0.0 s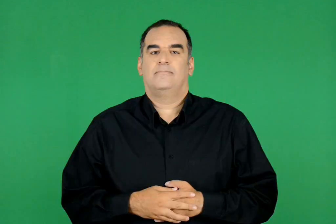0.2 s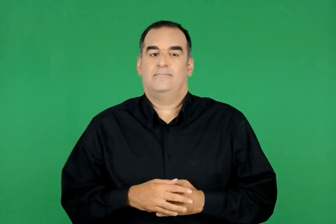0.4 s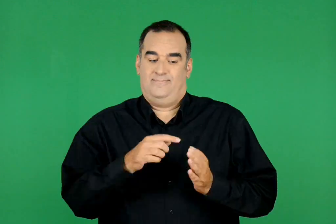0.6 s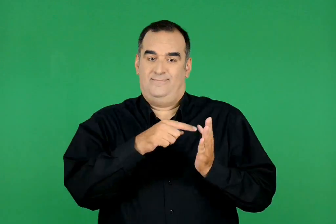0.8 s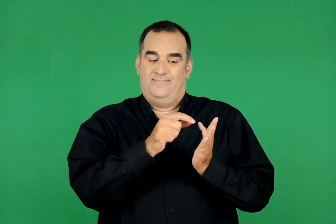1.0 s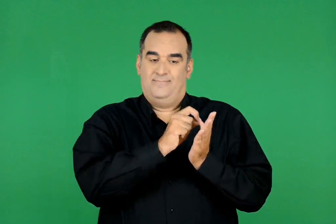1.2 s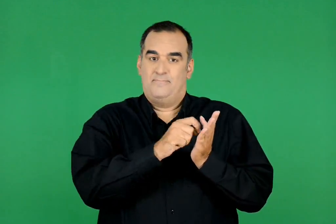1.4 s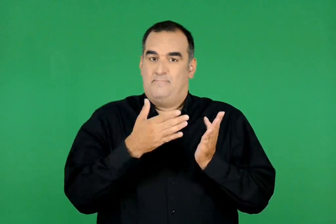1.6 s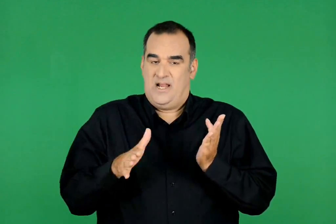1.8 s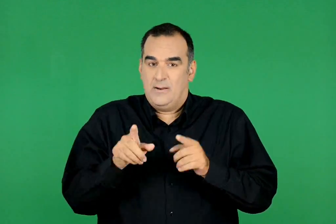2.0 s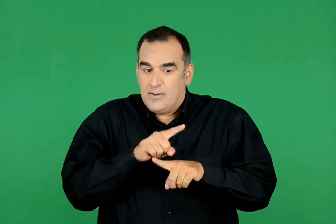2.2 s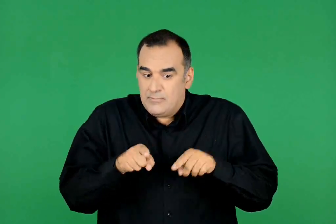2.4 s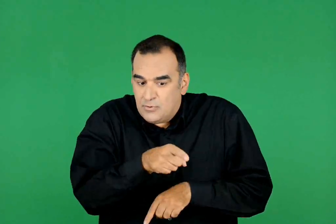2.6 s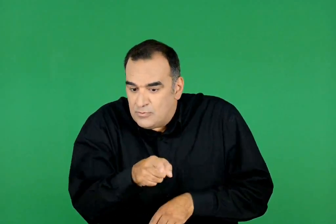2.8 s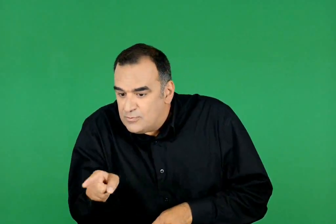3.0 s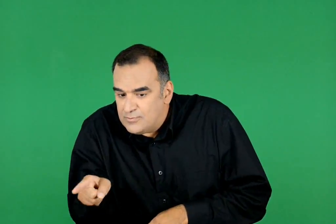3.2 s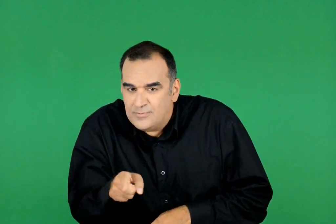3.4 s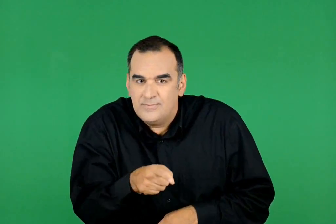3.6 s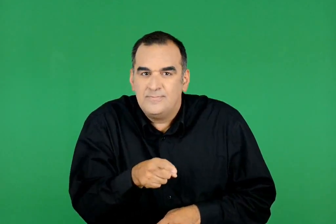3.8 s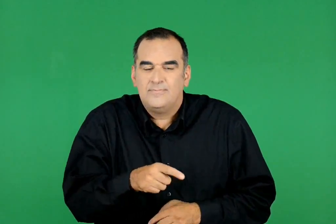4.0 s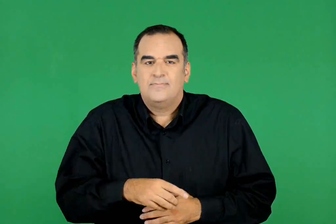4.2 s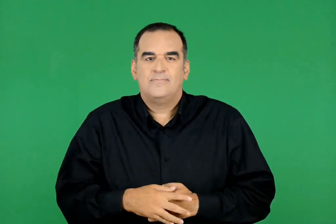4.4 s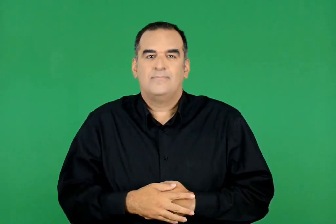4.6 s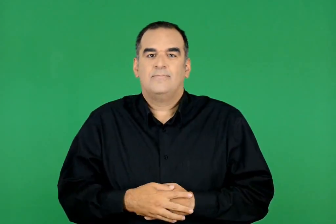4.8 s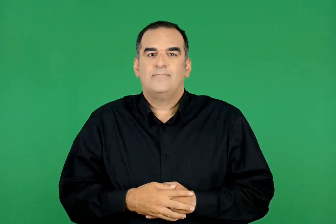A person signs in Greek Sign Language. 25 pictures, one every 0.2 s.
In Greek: ποιος το έχει γράψει ;
